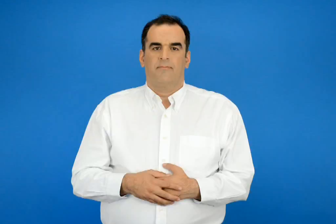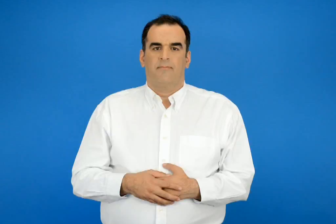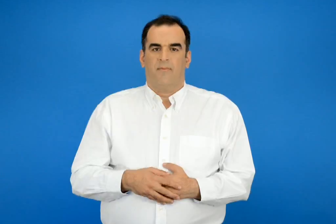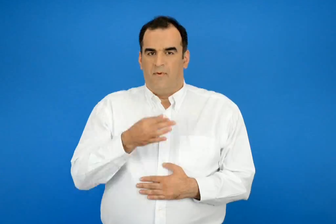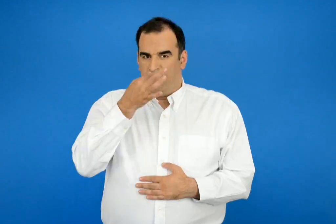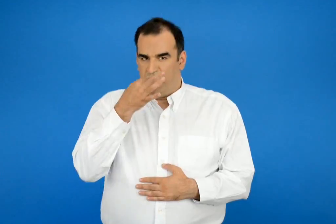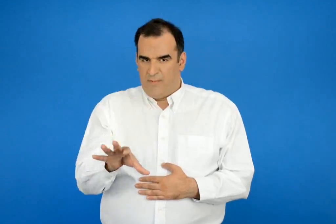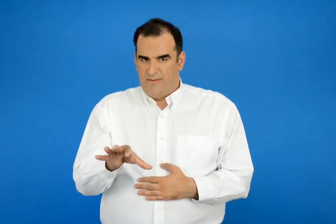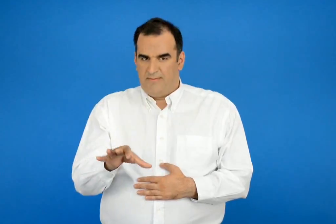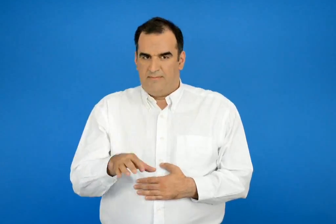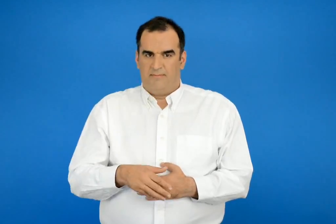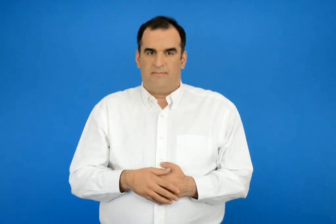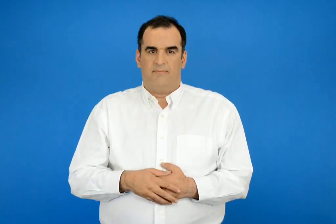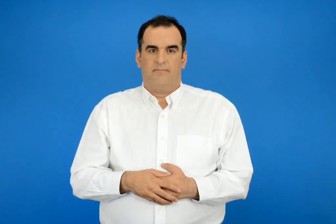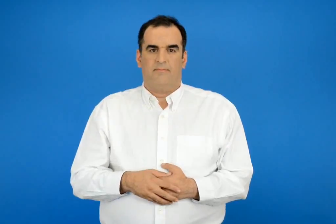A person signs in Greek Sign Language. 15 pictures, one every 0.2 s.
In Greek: βρόμικη
